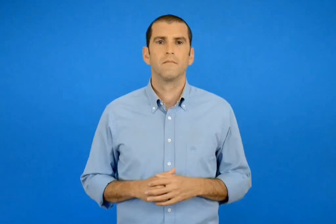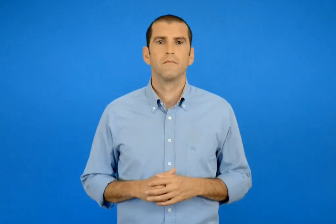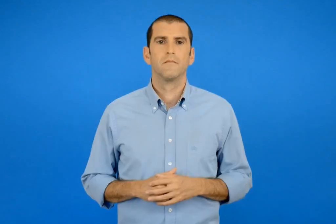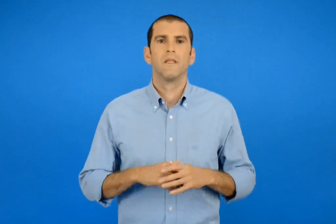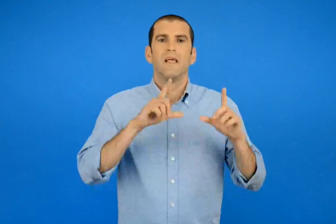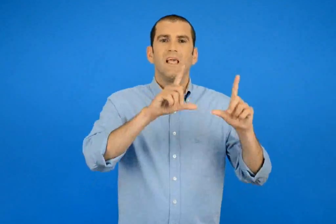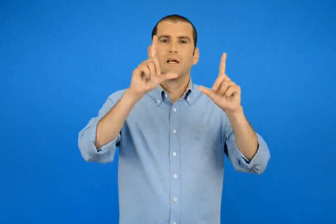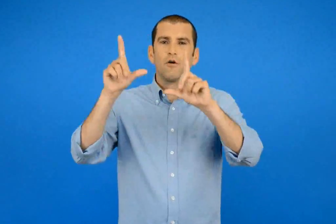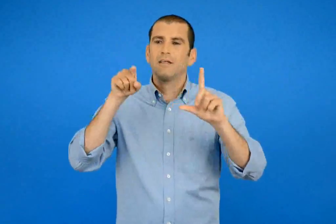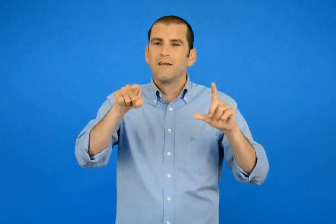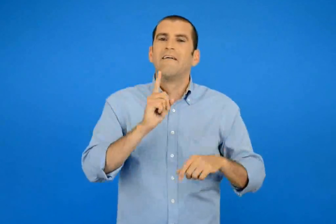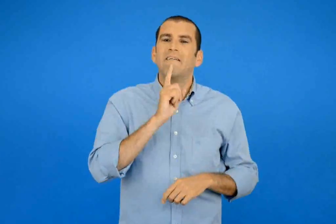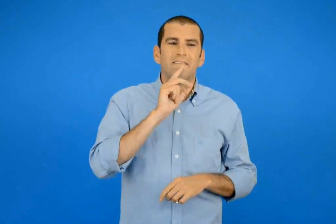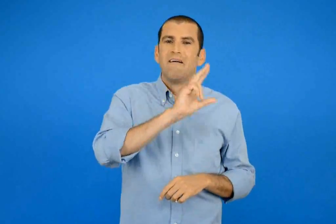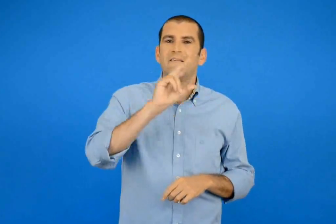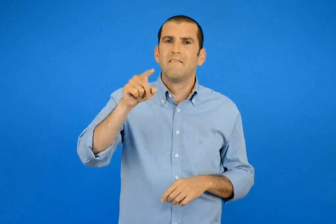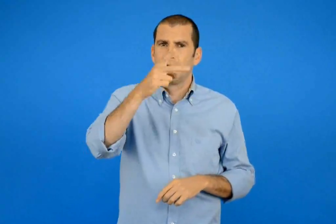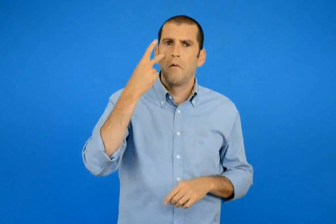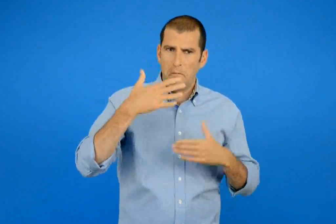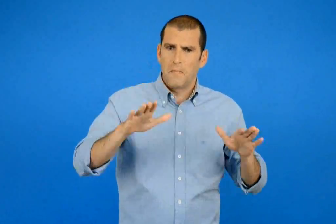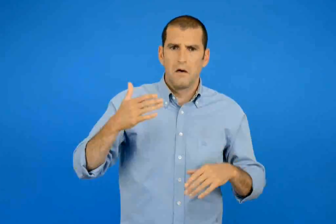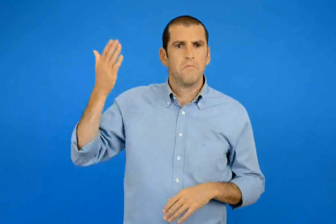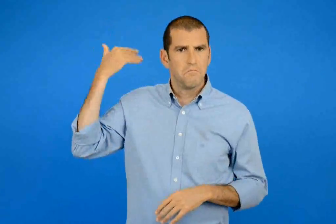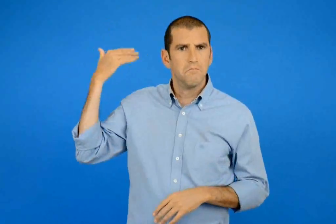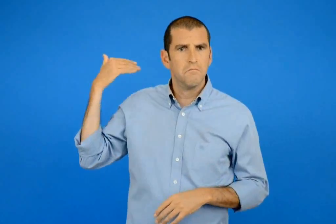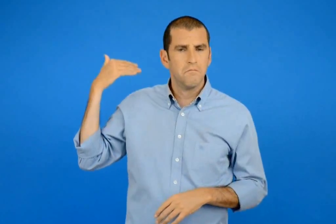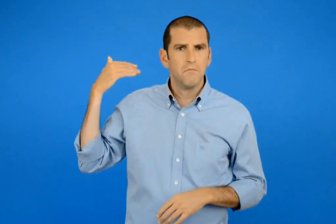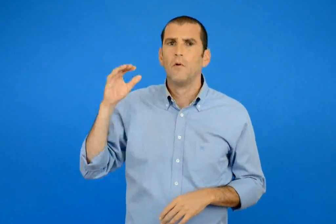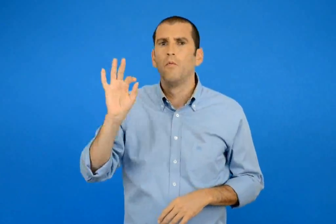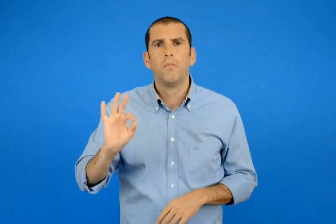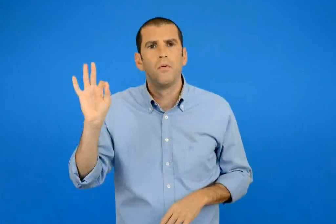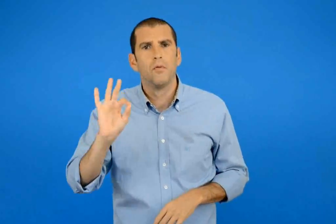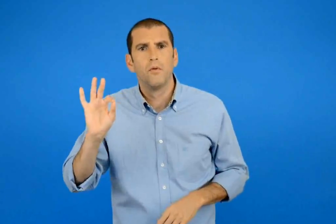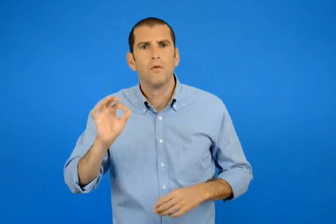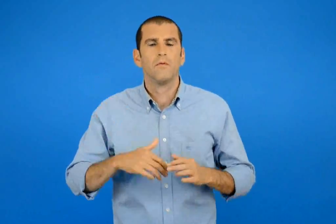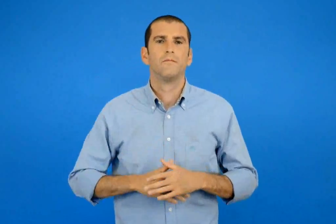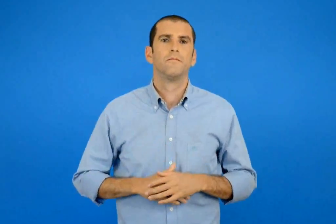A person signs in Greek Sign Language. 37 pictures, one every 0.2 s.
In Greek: έχεις δει άλλη φορά εικόνες που μοιάζουν με αυτές ; που ;
